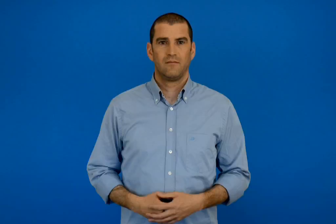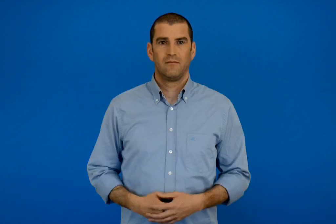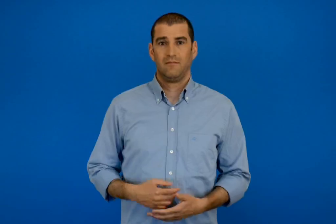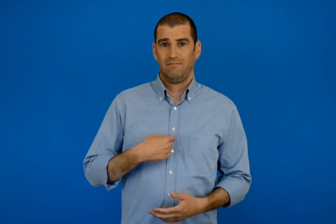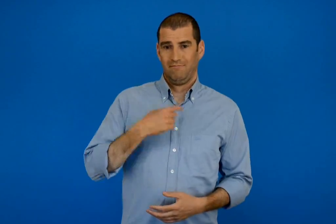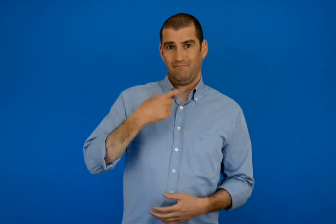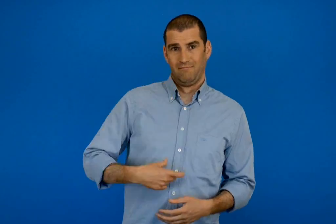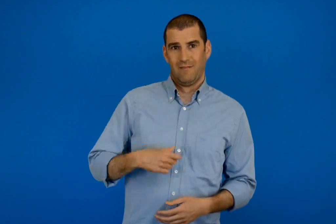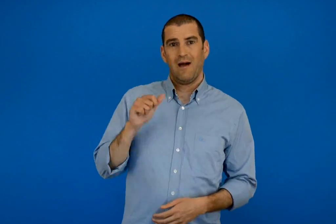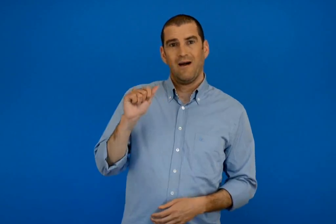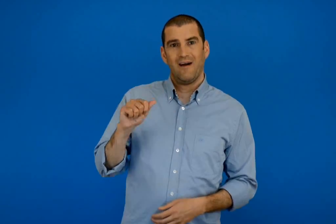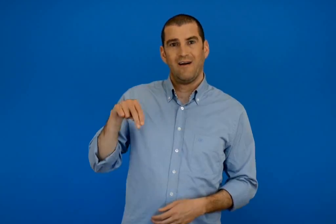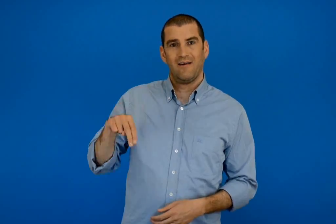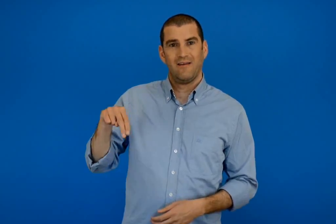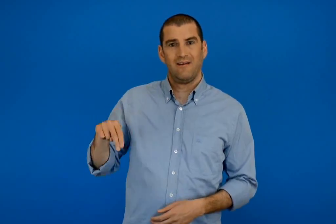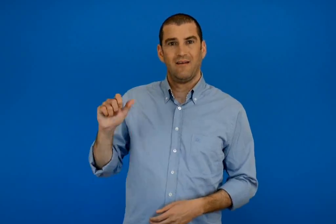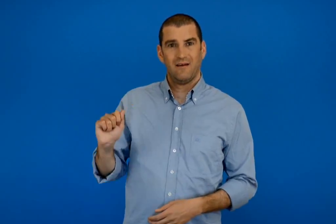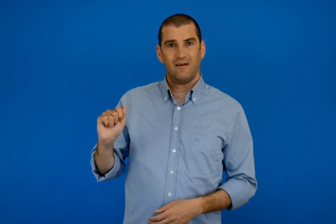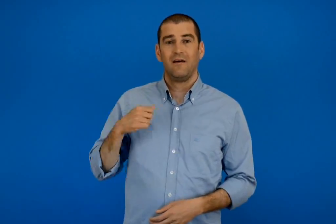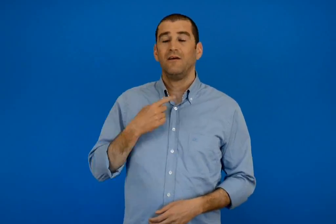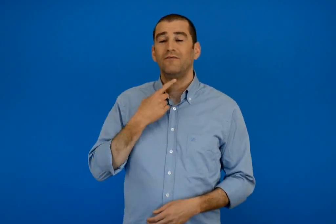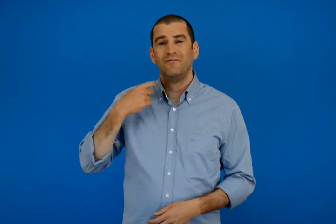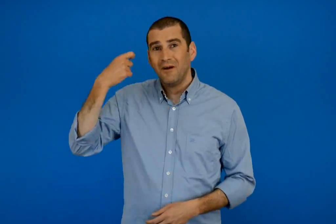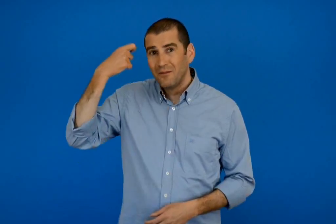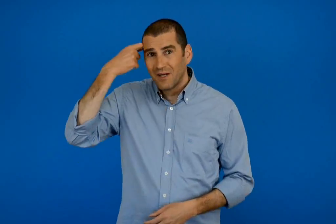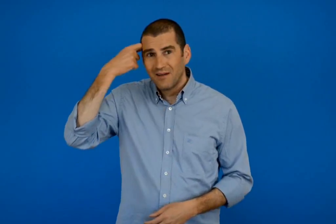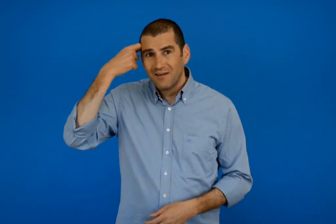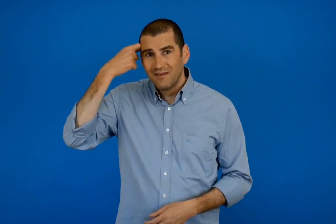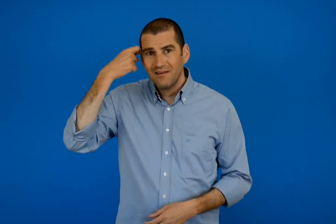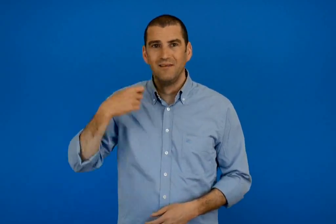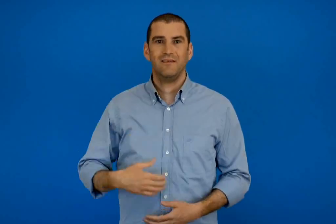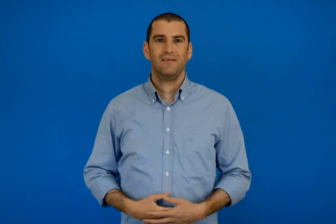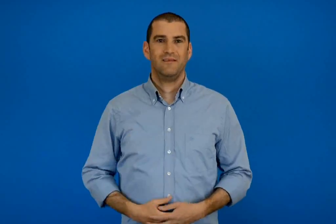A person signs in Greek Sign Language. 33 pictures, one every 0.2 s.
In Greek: είμαι η άννα και μου αρέσει
